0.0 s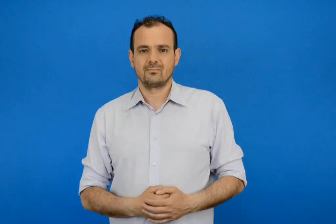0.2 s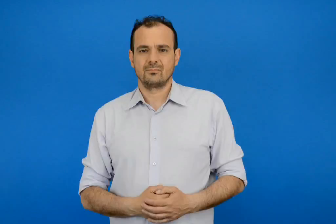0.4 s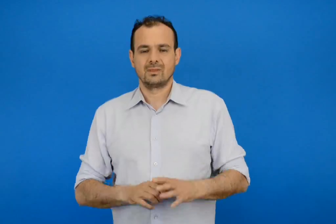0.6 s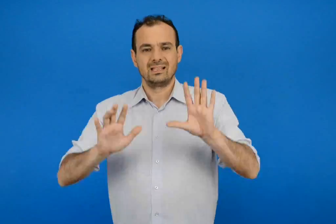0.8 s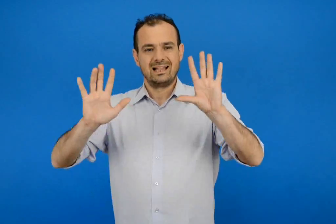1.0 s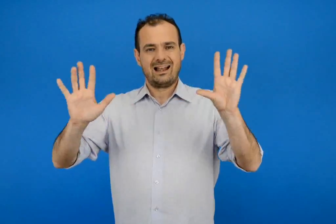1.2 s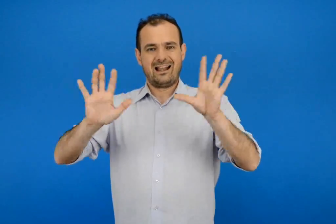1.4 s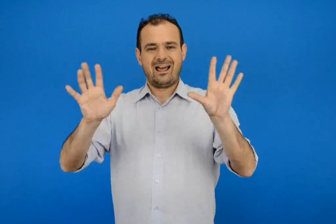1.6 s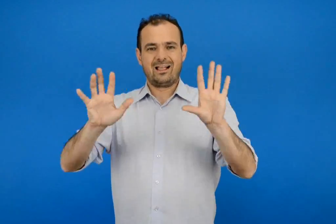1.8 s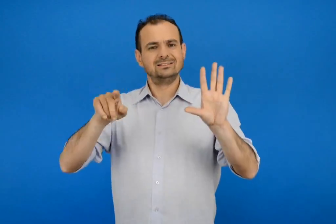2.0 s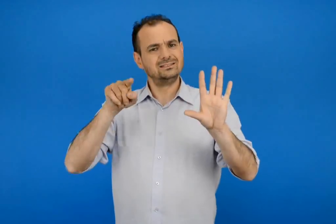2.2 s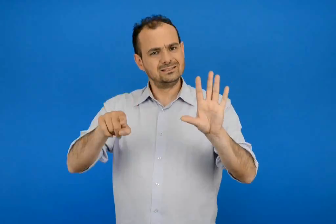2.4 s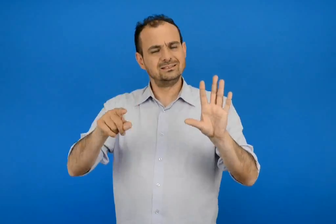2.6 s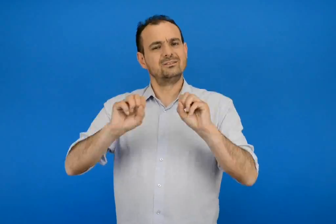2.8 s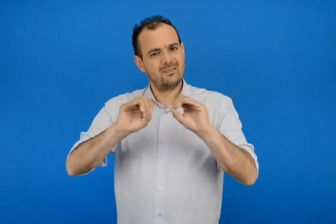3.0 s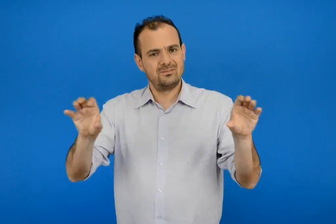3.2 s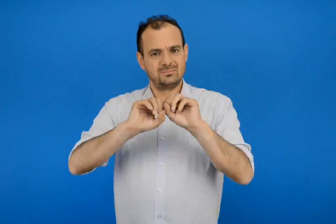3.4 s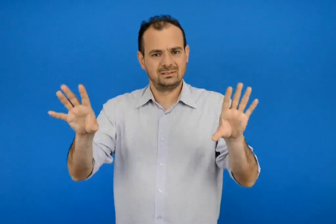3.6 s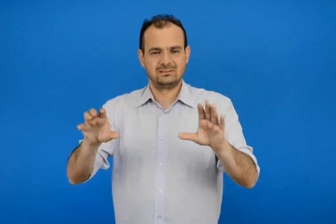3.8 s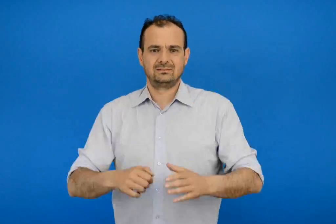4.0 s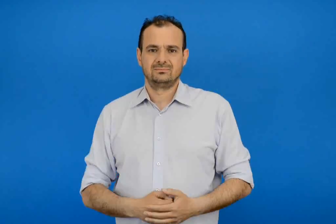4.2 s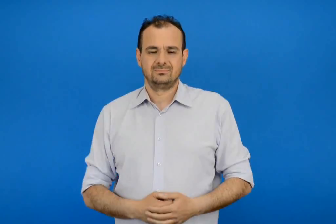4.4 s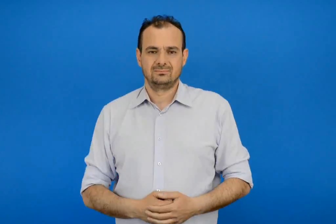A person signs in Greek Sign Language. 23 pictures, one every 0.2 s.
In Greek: διαφημίζεται στην τηλεόραση
